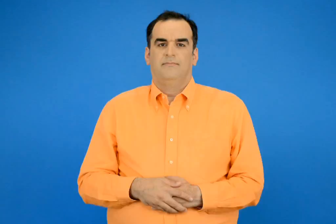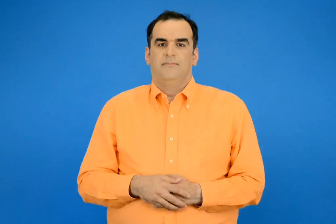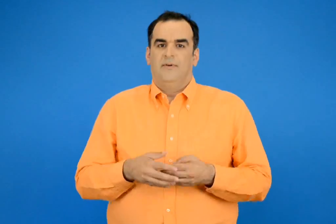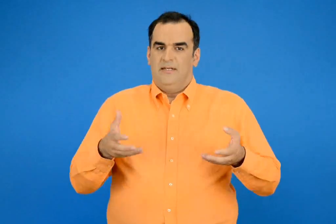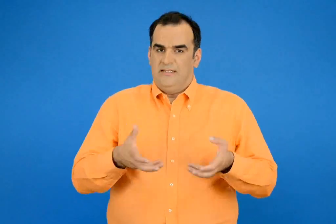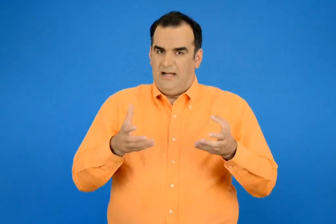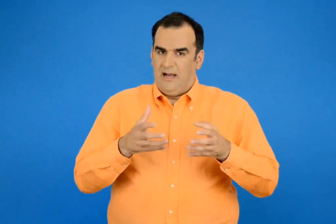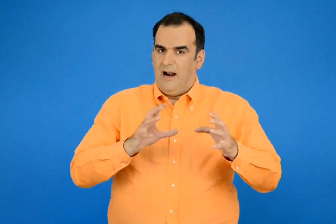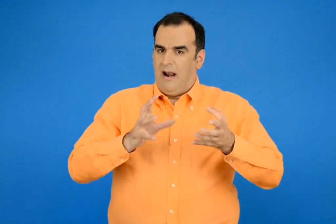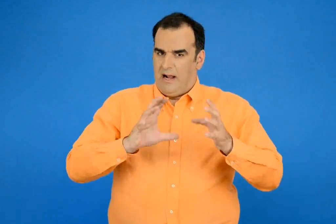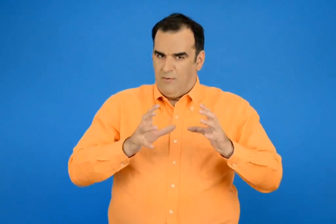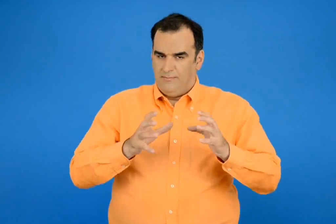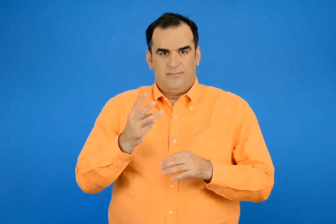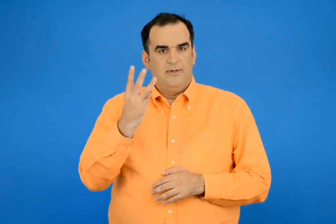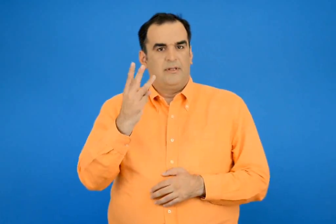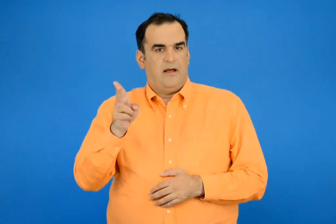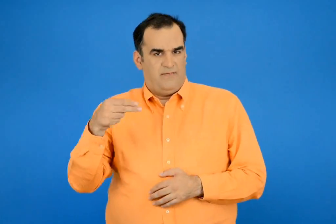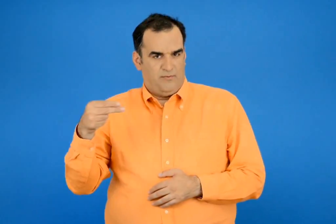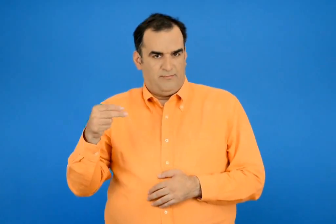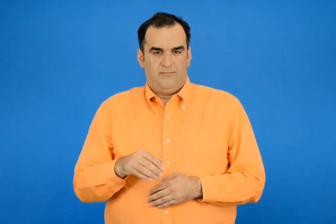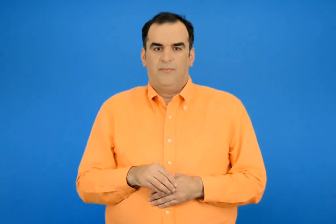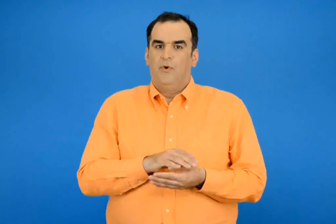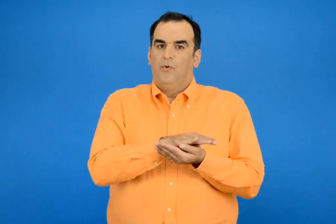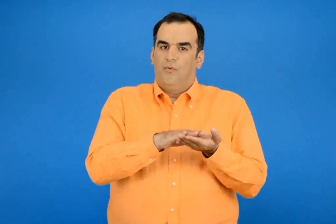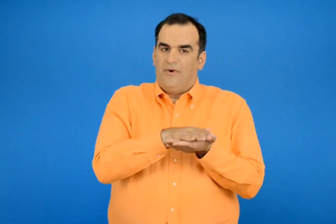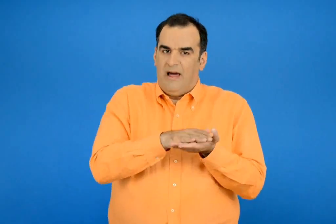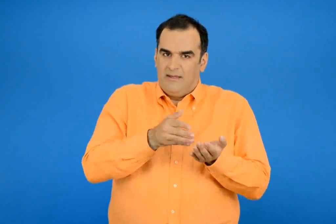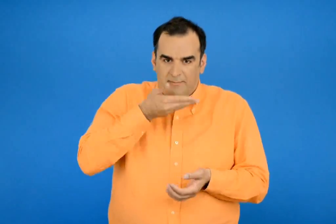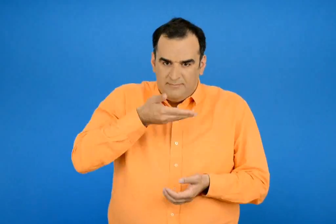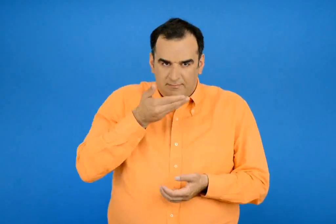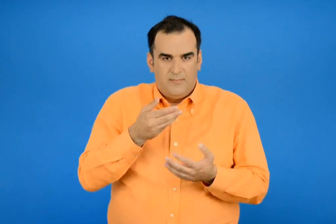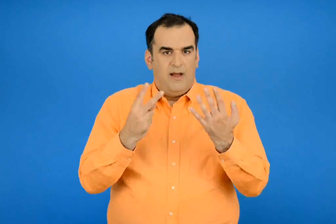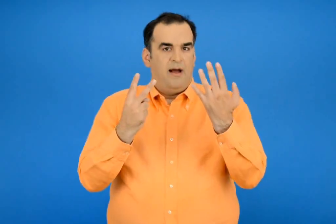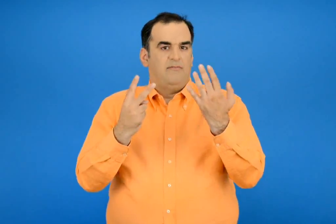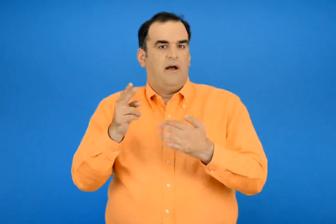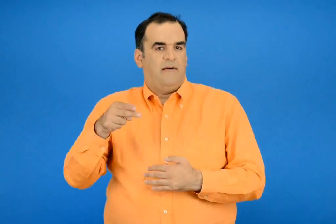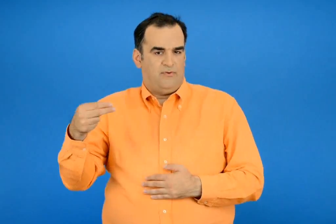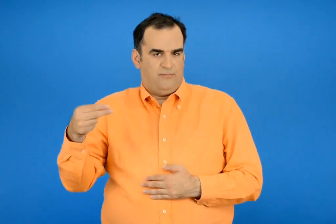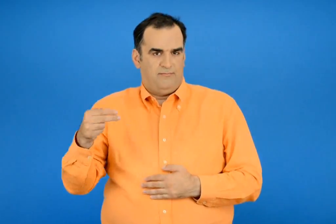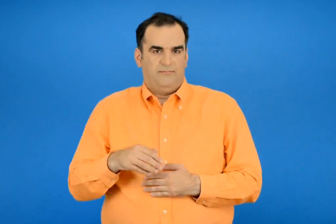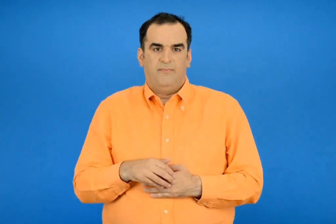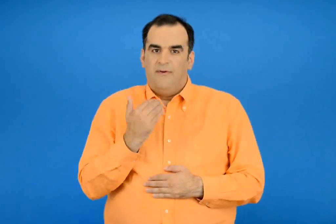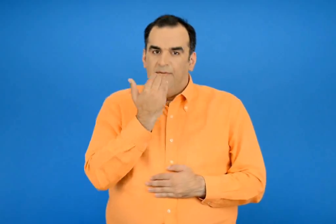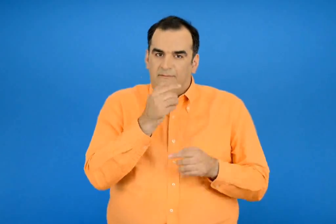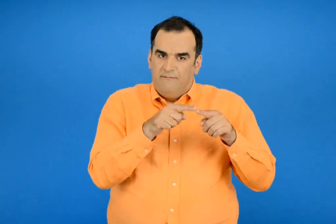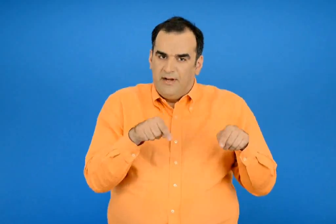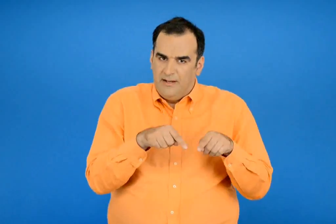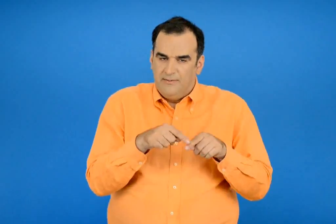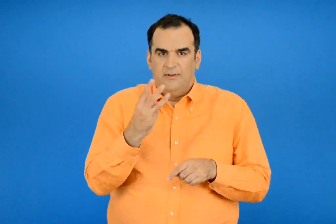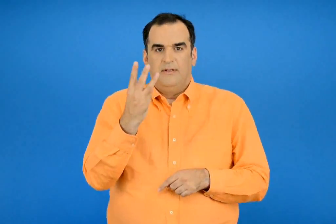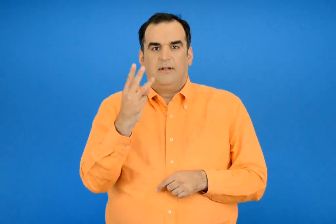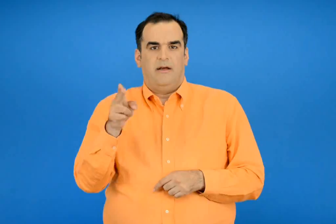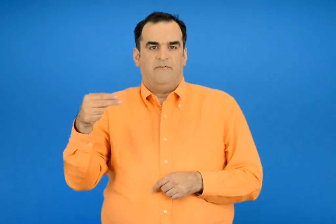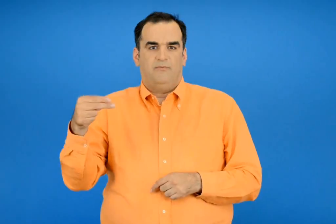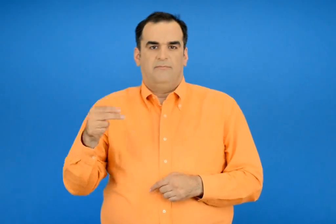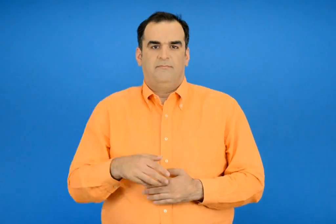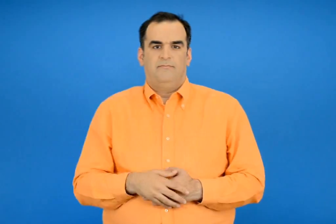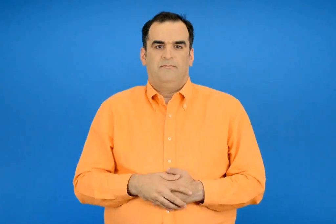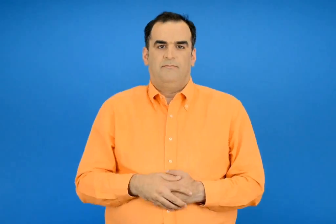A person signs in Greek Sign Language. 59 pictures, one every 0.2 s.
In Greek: σαλάτα λάχανο 3 € - γιουβαρλάκια 7 € - φέτα 3 €
